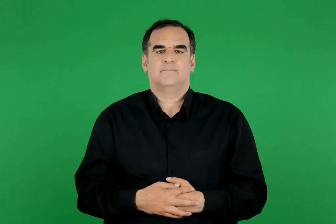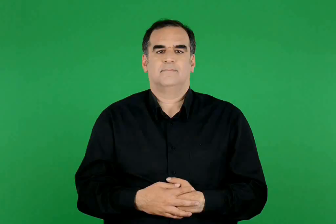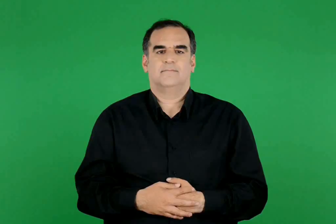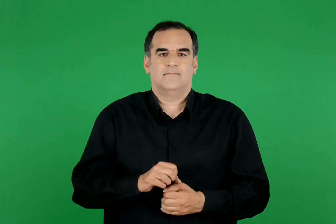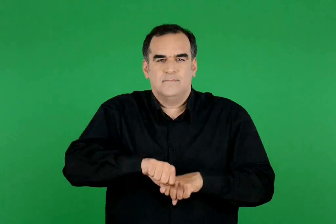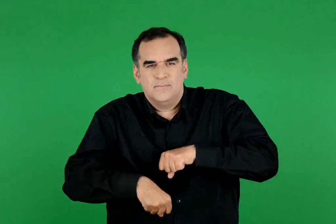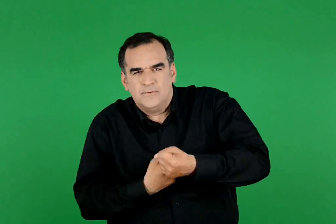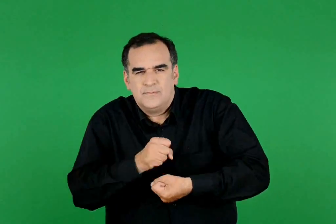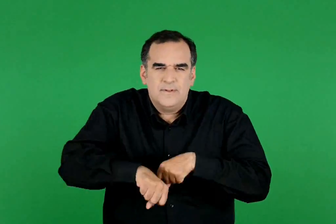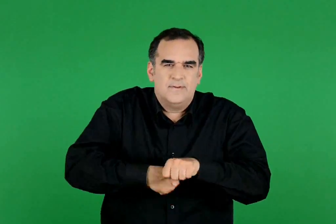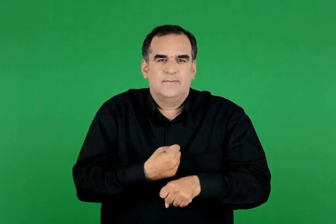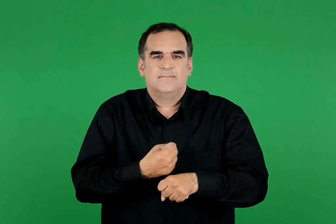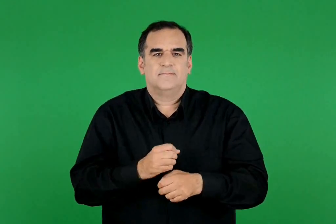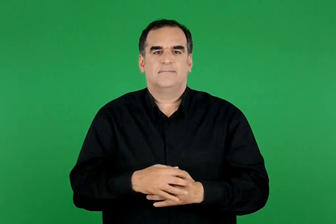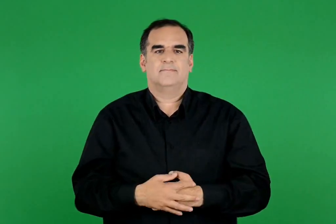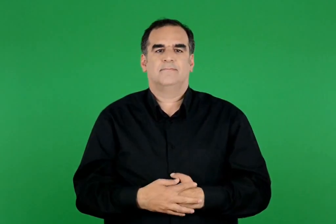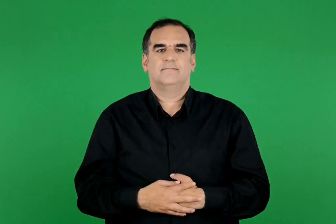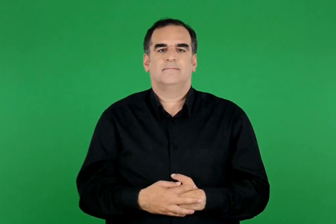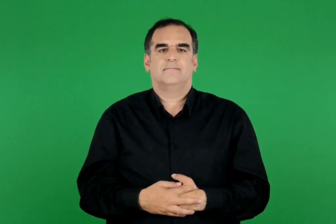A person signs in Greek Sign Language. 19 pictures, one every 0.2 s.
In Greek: προσπάθεια
